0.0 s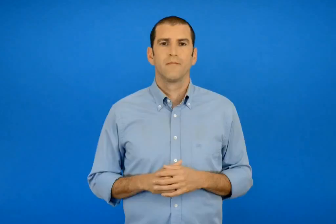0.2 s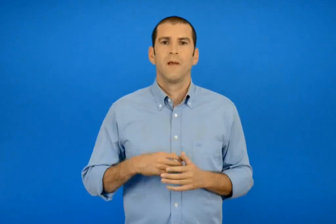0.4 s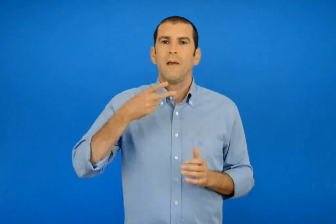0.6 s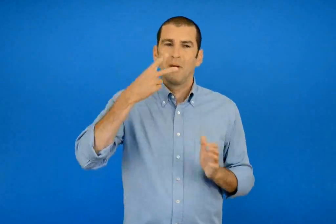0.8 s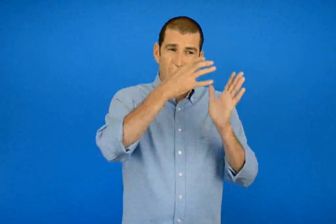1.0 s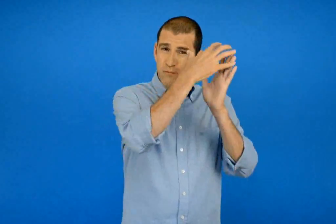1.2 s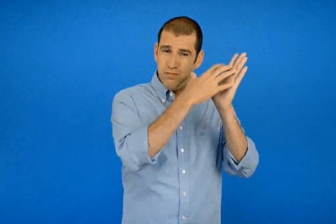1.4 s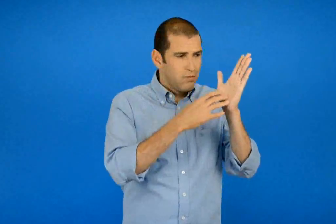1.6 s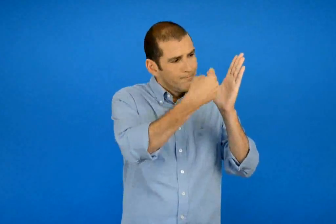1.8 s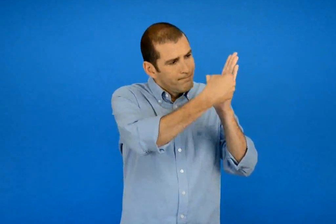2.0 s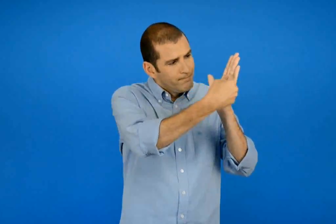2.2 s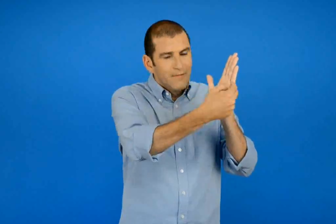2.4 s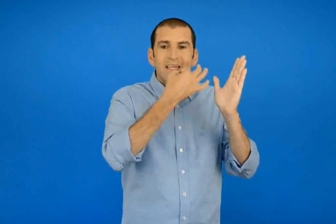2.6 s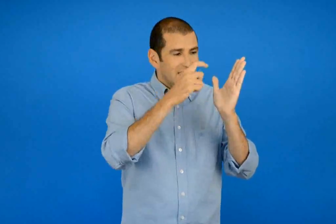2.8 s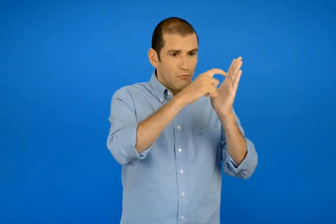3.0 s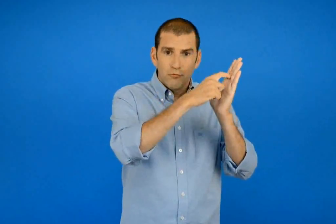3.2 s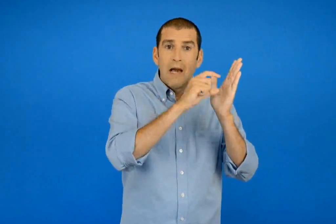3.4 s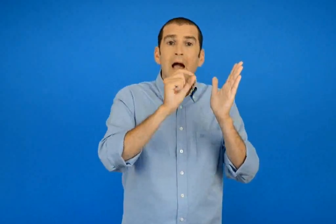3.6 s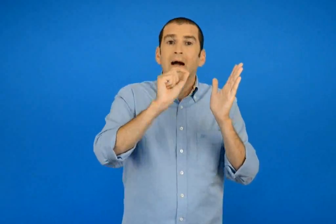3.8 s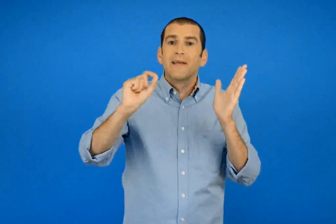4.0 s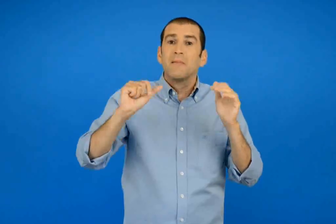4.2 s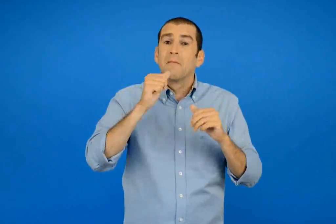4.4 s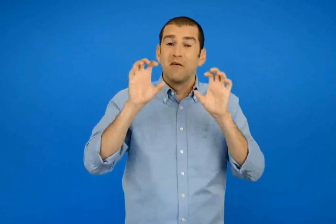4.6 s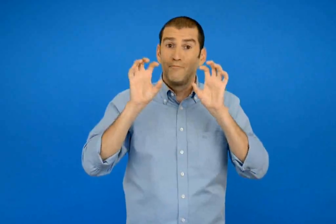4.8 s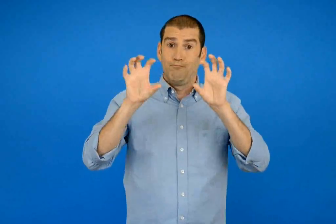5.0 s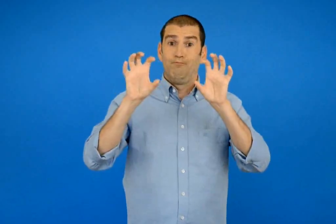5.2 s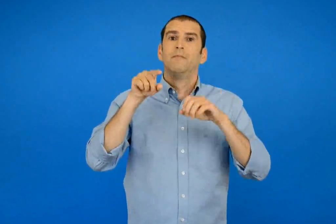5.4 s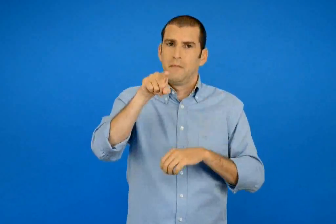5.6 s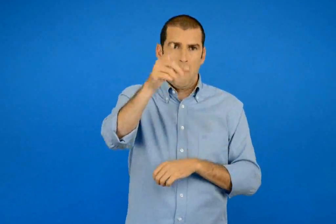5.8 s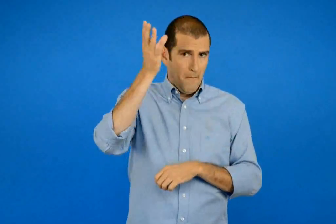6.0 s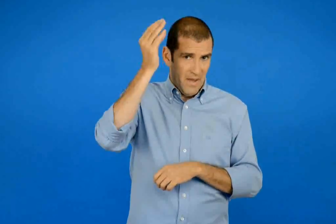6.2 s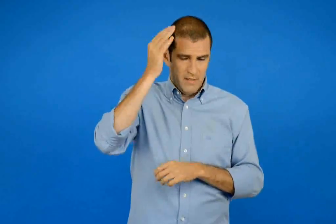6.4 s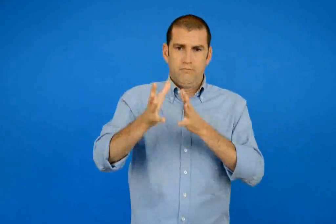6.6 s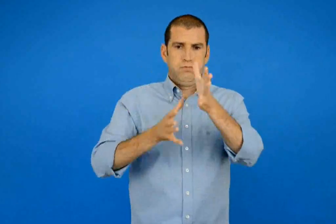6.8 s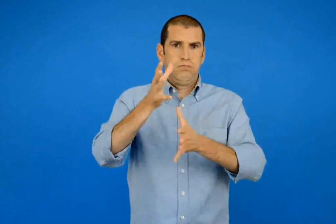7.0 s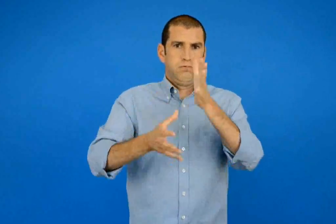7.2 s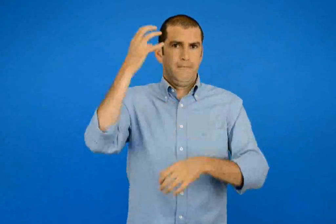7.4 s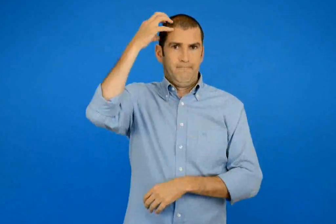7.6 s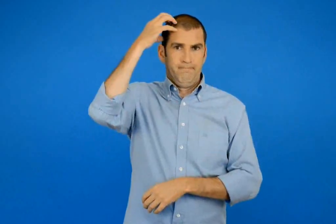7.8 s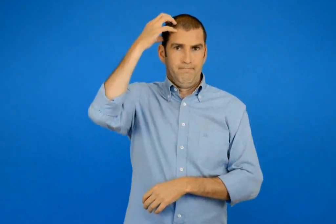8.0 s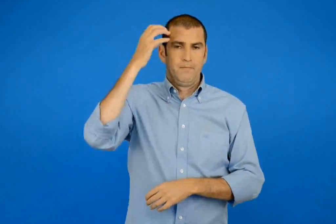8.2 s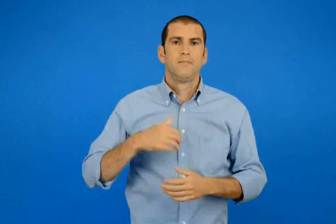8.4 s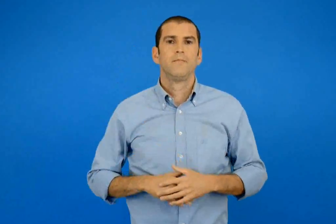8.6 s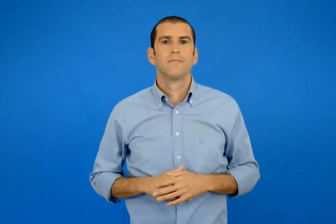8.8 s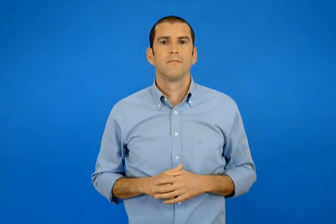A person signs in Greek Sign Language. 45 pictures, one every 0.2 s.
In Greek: μαθέ να λες απέξω τους στίχους με τα έντονα γράμματα
